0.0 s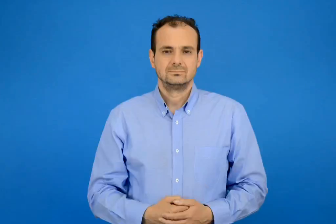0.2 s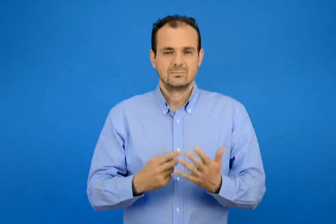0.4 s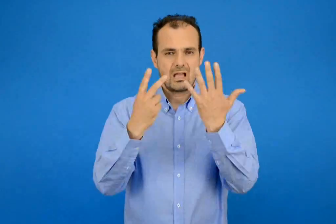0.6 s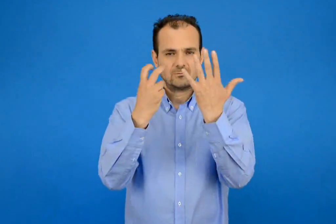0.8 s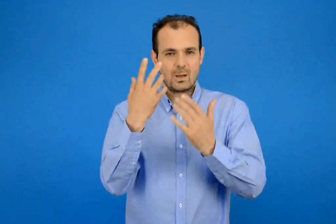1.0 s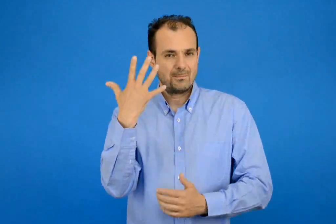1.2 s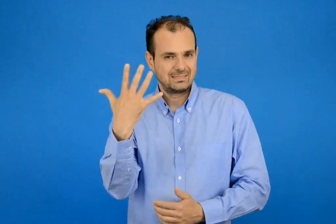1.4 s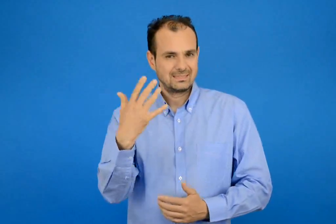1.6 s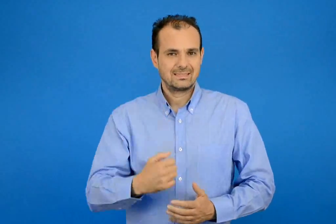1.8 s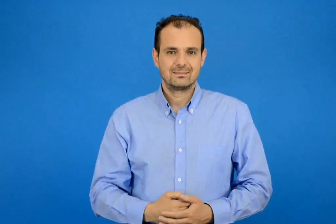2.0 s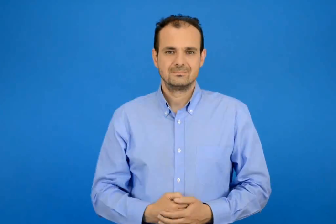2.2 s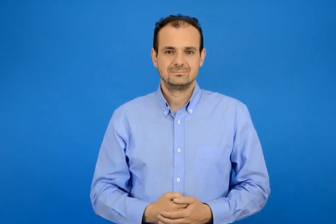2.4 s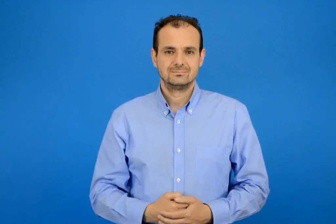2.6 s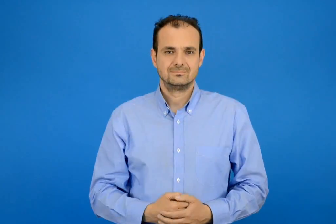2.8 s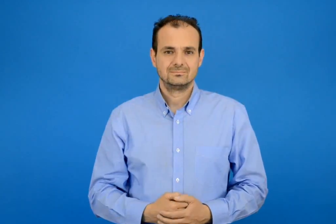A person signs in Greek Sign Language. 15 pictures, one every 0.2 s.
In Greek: εβδομήντα πέντε
